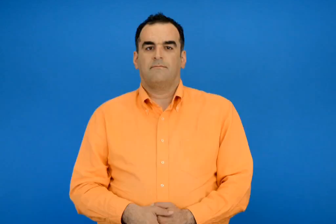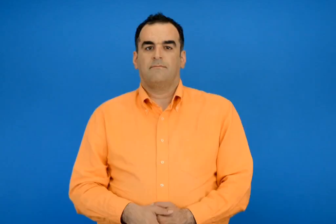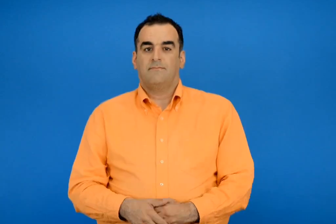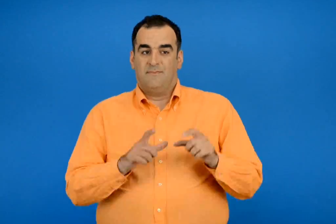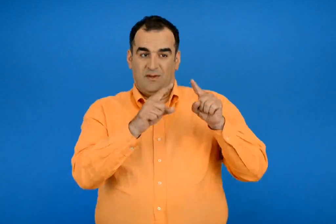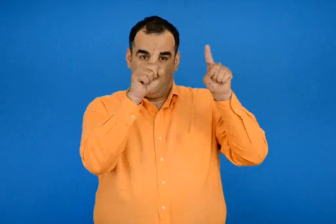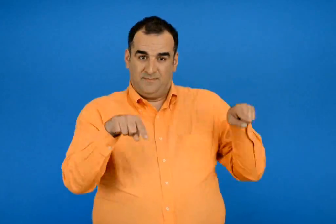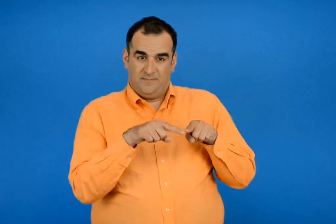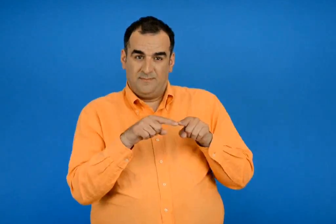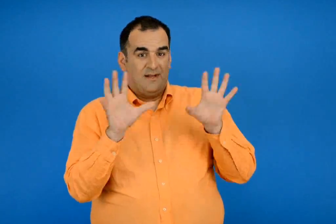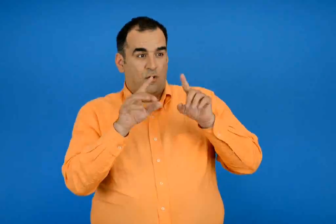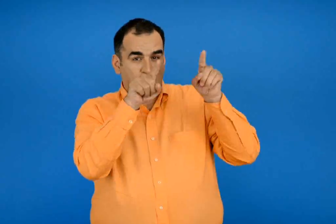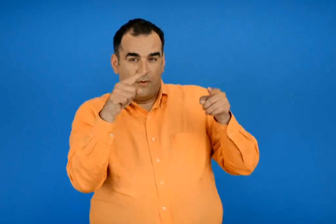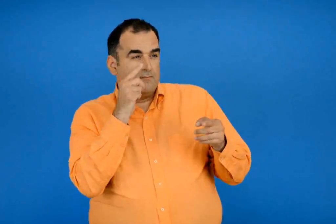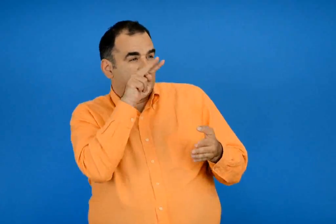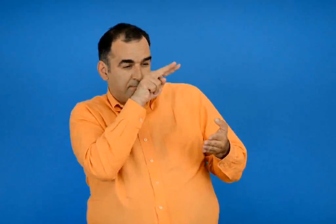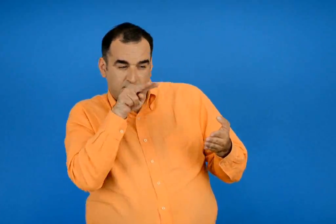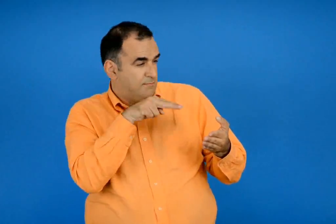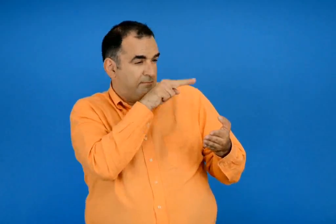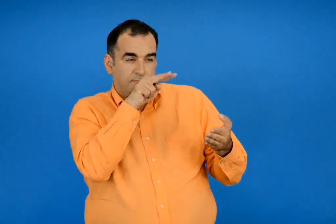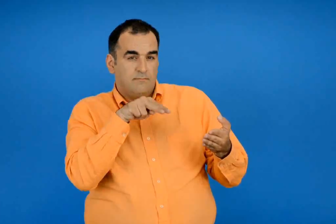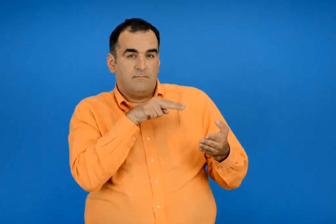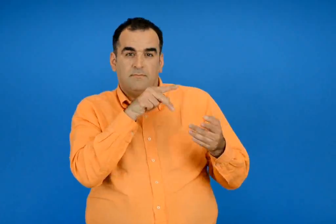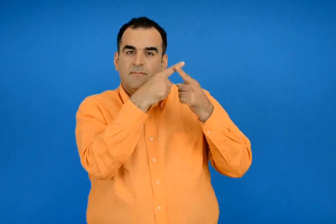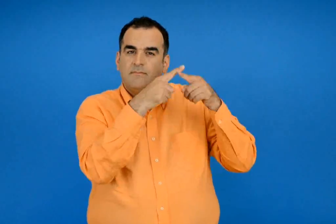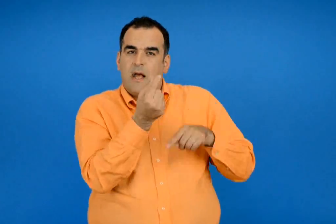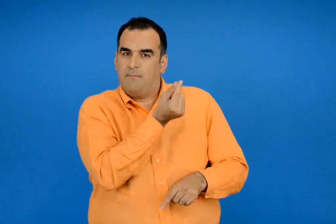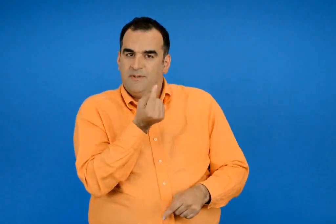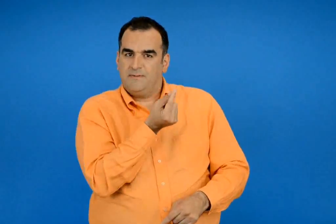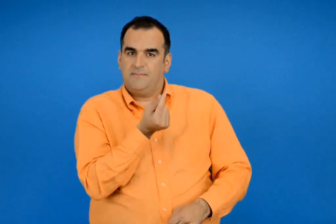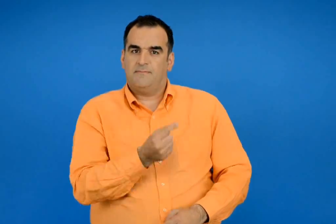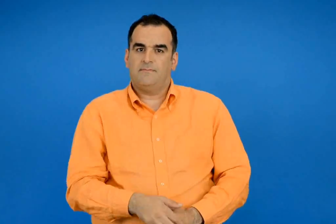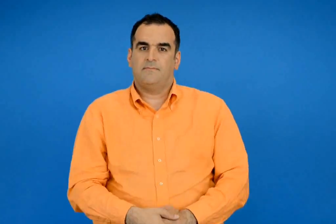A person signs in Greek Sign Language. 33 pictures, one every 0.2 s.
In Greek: παρατηρήστε τις διάφορες εκπομπές στην οθόνη της τηλεόρασης
